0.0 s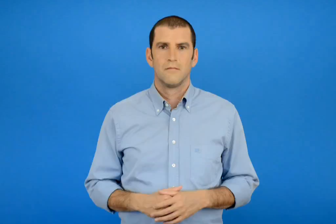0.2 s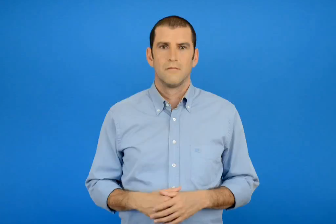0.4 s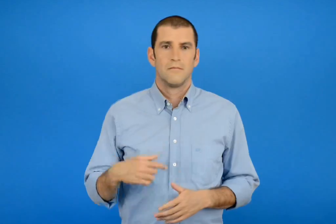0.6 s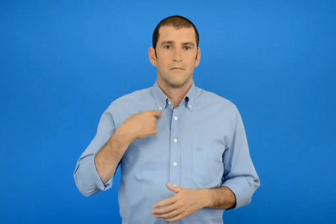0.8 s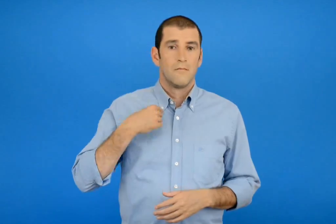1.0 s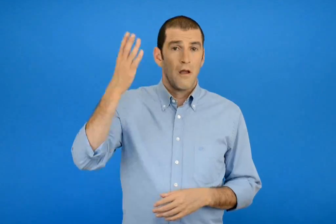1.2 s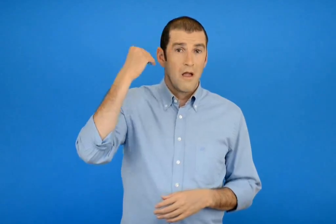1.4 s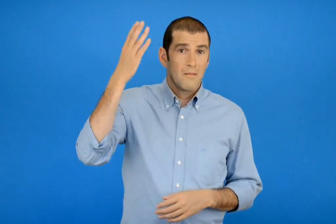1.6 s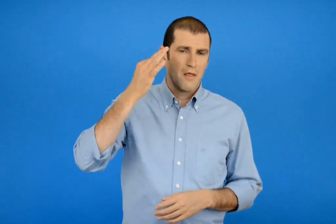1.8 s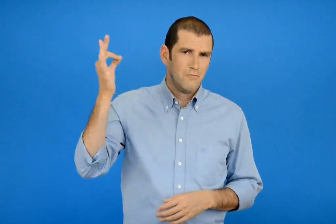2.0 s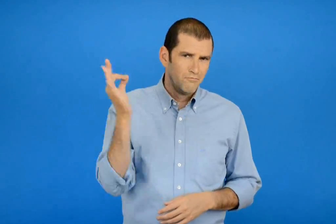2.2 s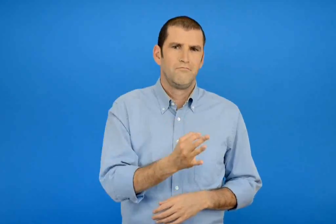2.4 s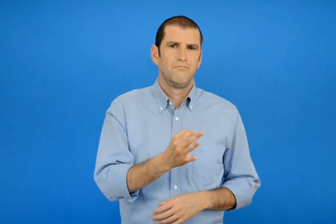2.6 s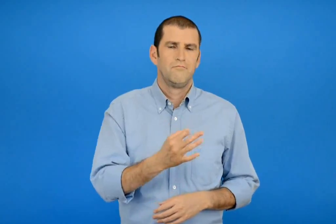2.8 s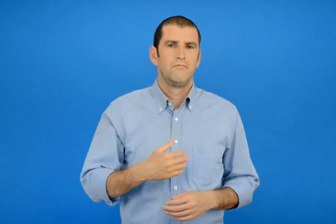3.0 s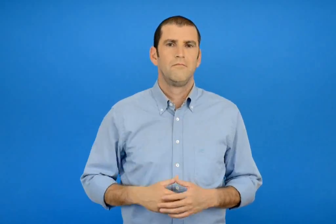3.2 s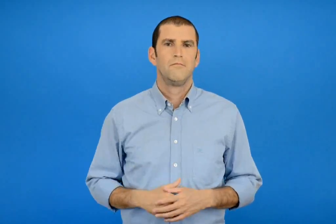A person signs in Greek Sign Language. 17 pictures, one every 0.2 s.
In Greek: έμαθα καλά
